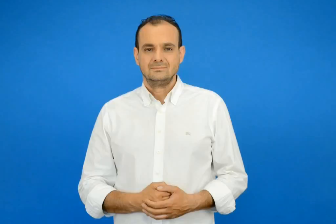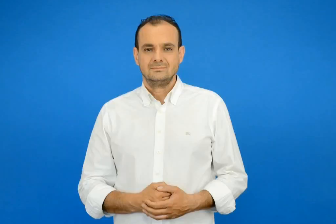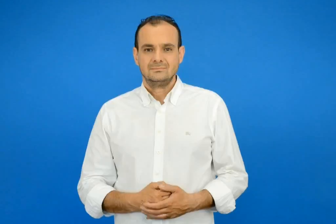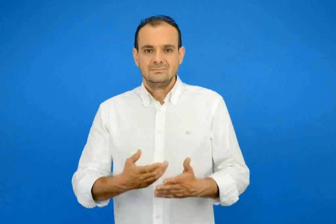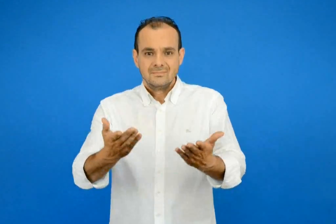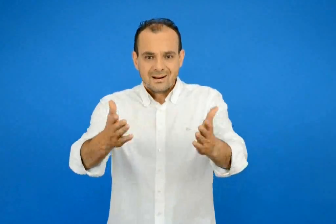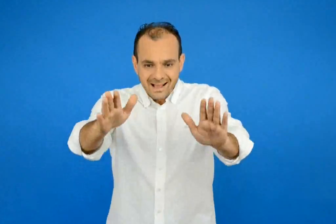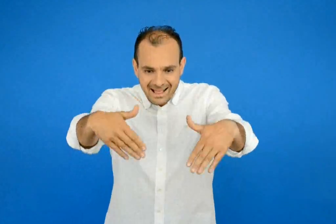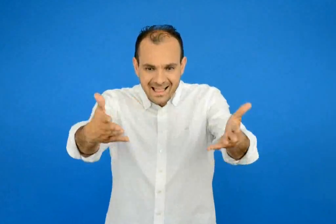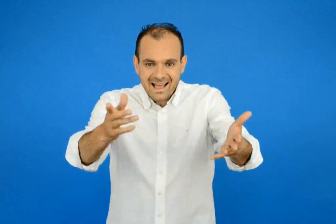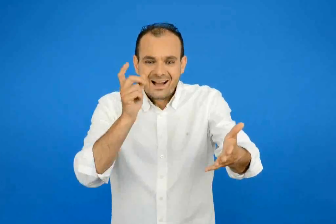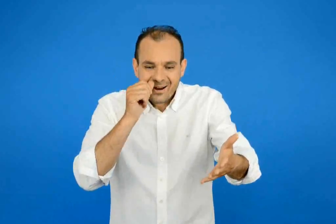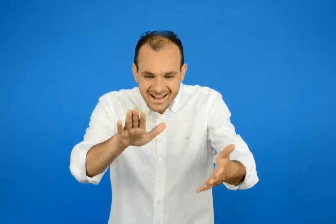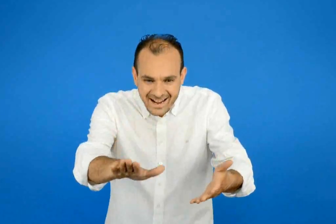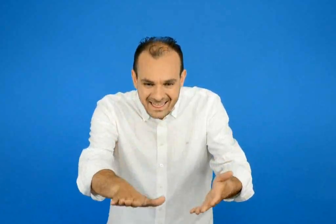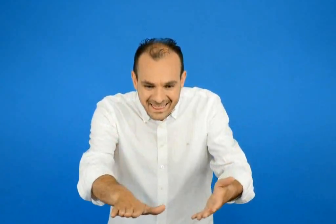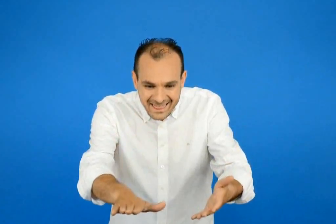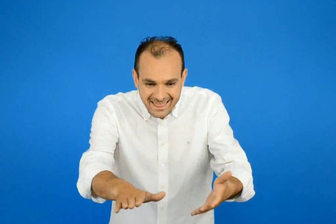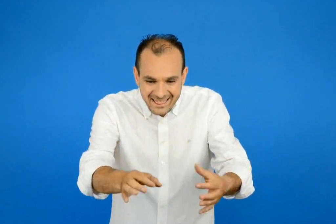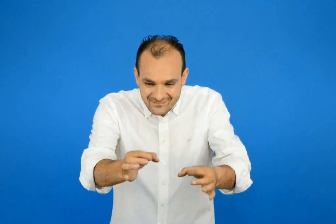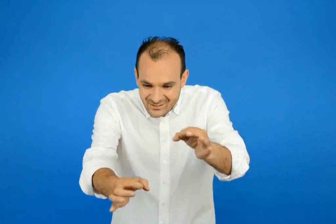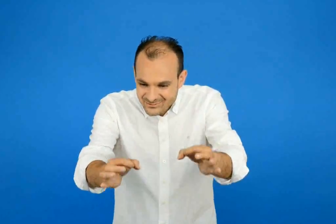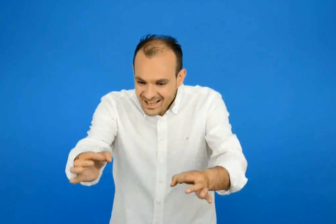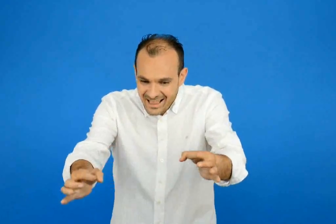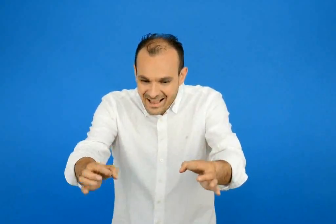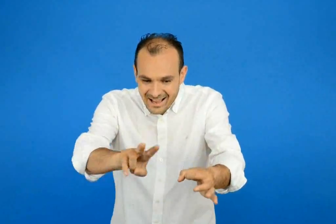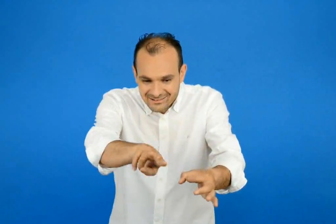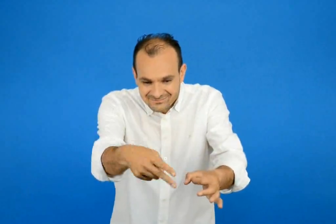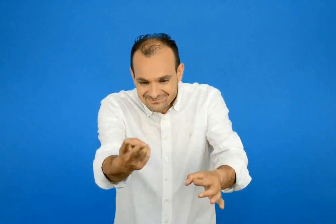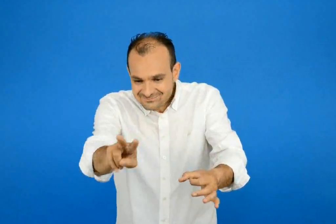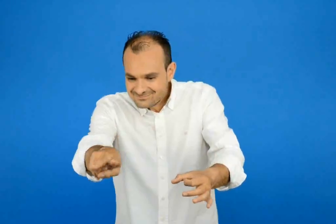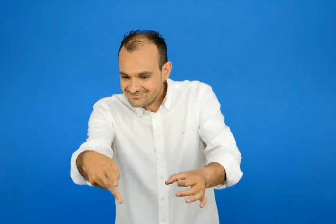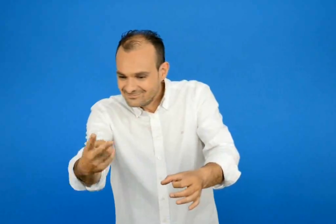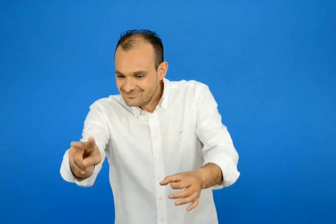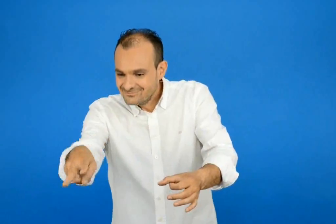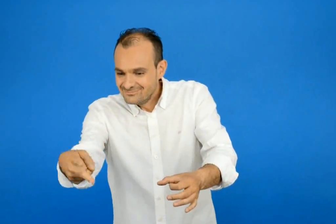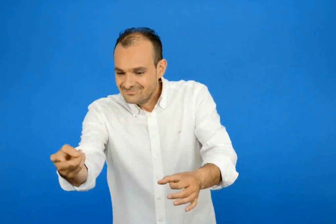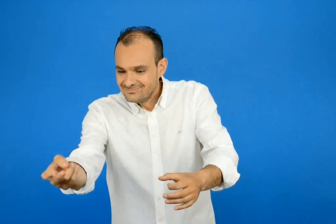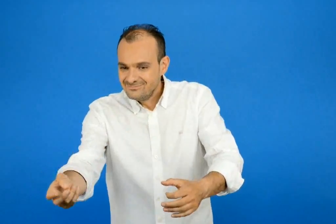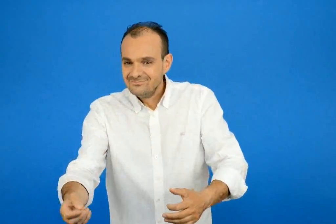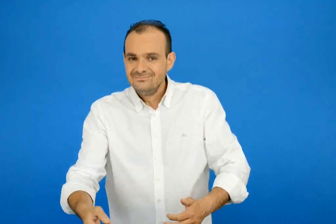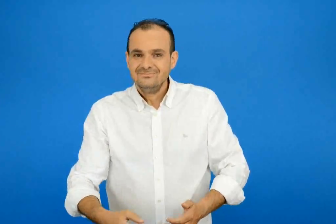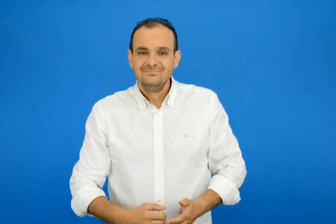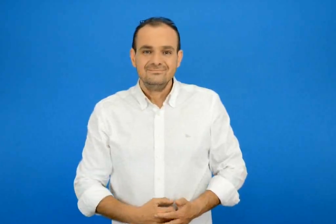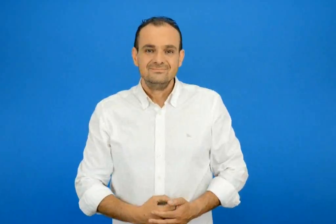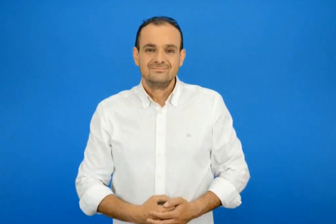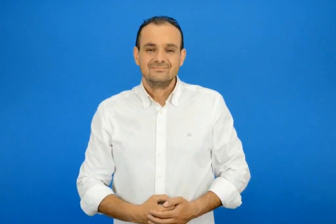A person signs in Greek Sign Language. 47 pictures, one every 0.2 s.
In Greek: έλα έλα αγοράκι κυλίσου στα βότσαλα
